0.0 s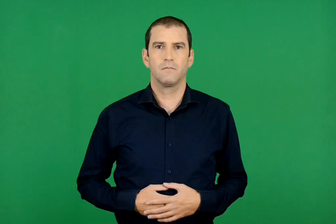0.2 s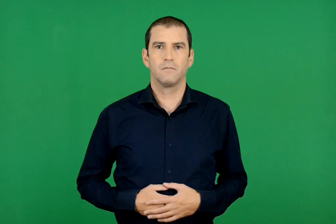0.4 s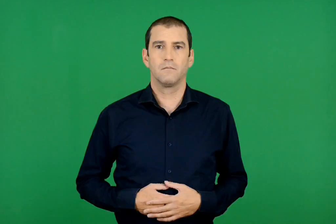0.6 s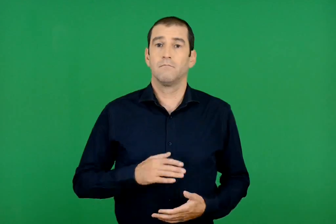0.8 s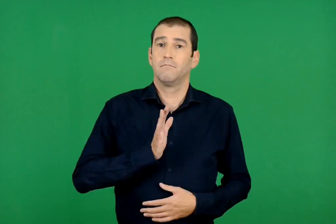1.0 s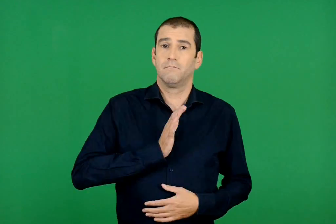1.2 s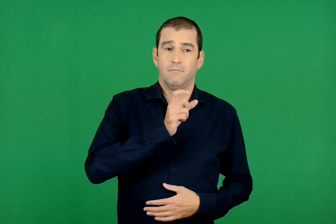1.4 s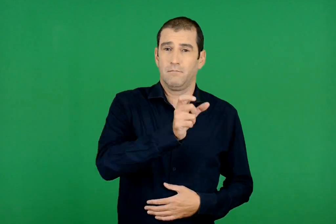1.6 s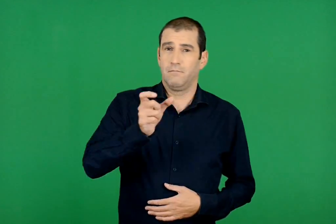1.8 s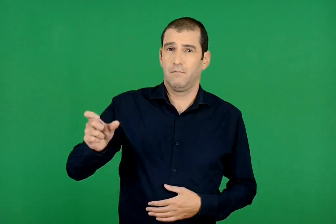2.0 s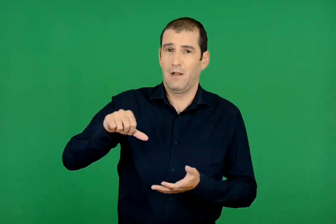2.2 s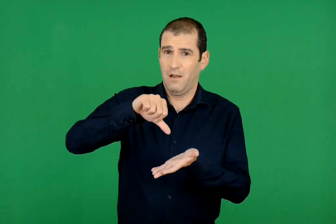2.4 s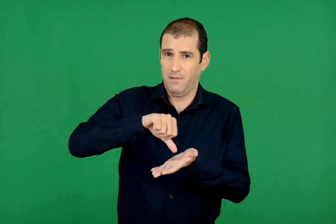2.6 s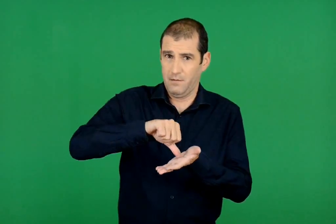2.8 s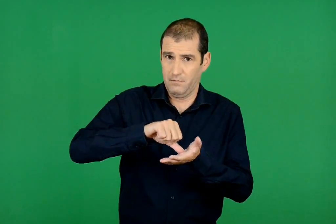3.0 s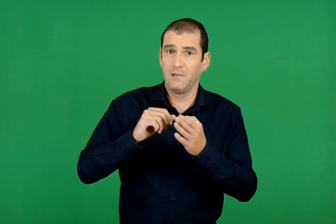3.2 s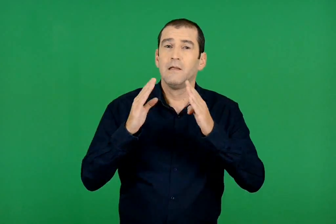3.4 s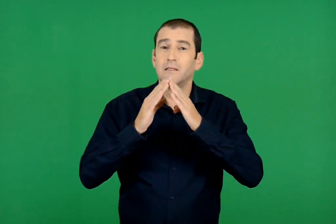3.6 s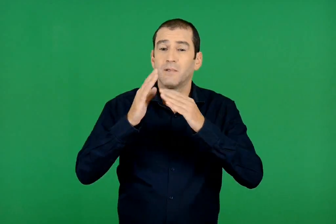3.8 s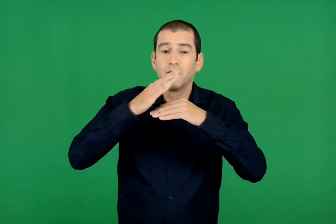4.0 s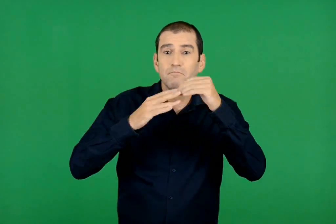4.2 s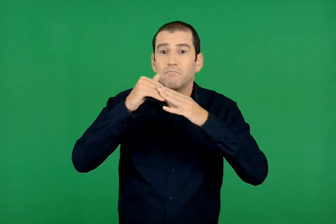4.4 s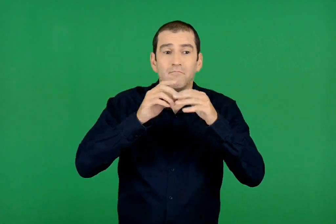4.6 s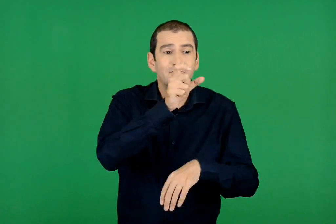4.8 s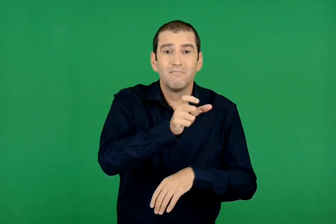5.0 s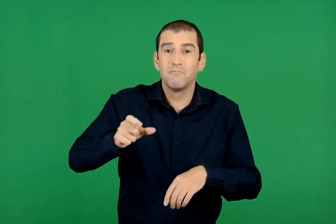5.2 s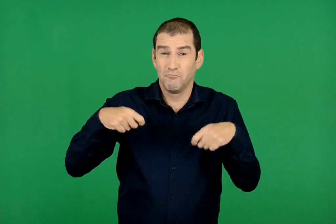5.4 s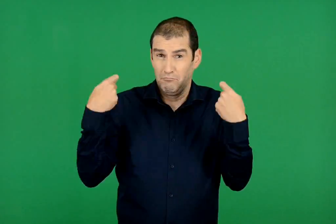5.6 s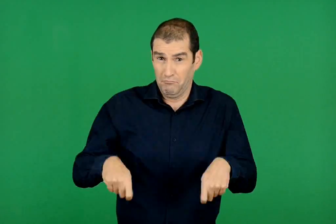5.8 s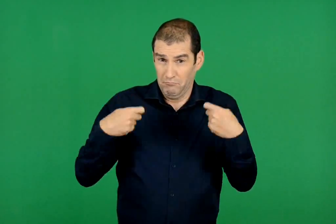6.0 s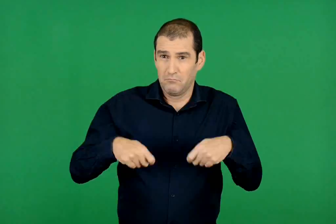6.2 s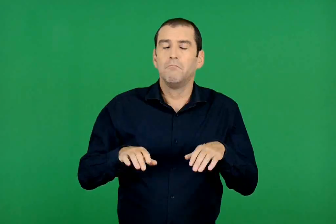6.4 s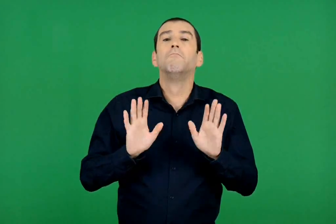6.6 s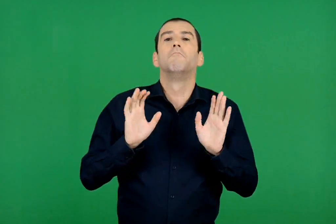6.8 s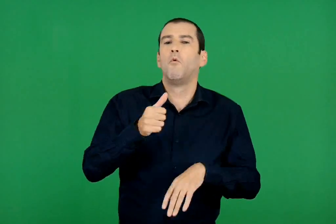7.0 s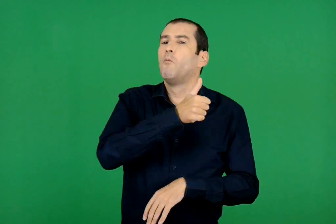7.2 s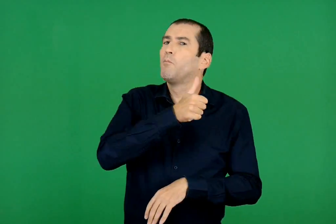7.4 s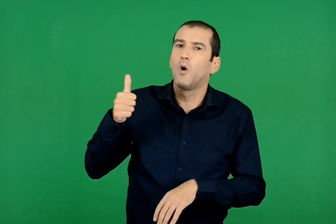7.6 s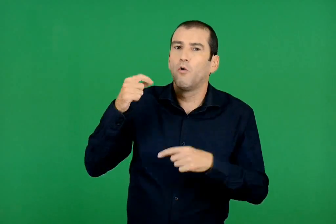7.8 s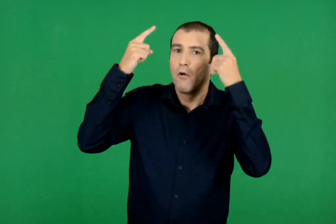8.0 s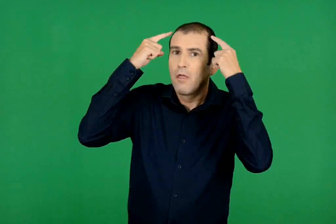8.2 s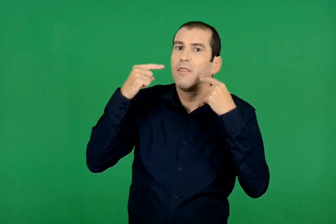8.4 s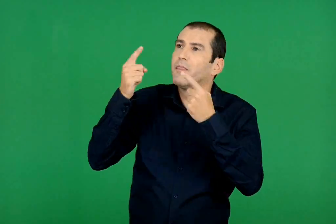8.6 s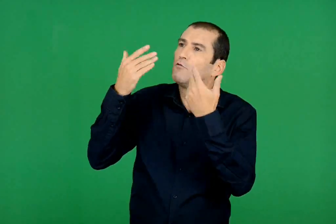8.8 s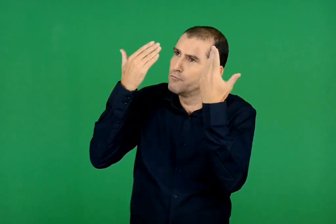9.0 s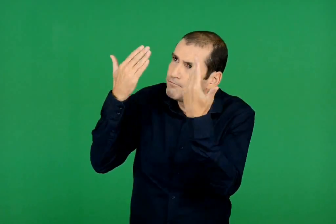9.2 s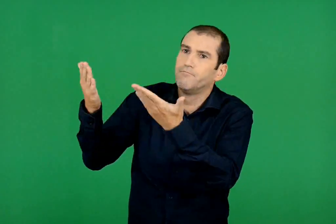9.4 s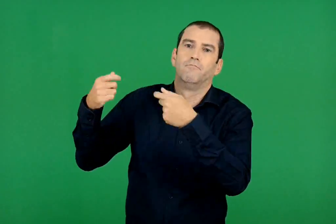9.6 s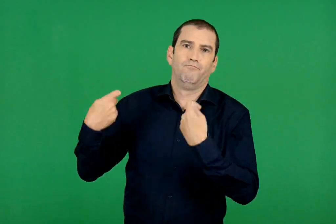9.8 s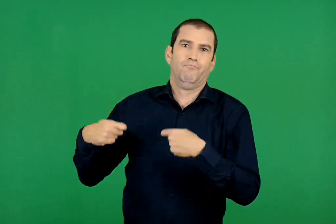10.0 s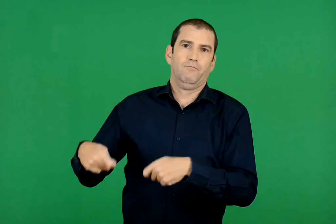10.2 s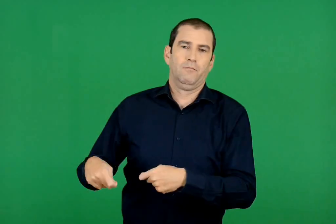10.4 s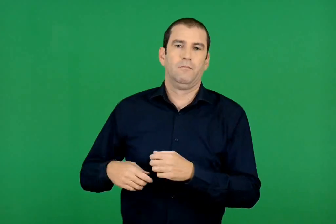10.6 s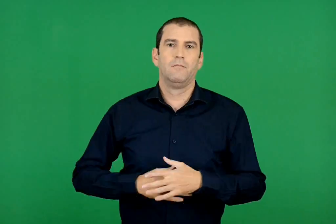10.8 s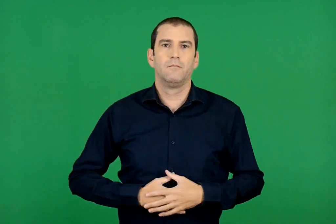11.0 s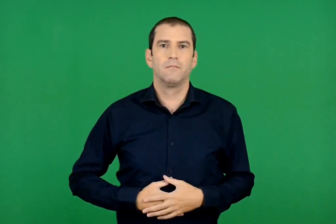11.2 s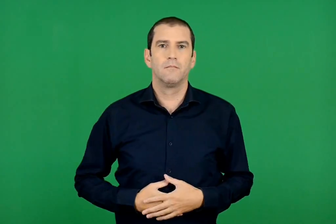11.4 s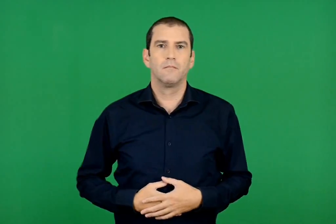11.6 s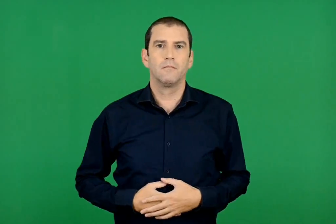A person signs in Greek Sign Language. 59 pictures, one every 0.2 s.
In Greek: οι αθηναίοι δεν έχτιζαν πολυτελή σπίτια για τον εαυτό τους παρά για τους θεούς που λάτρευαν
